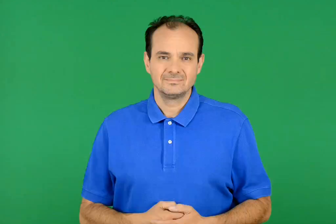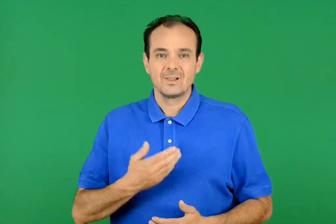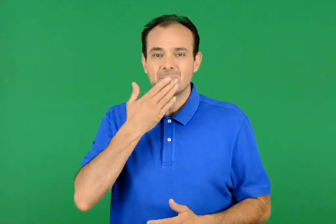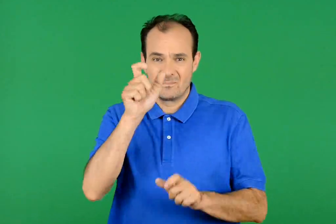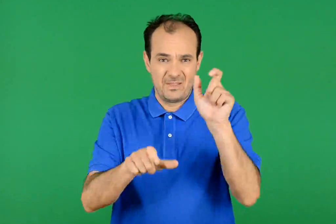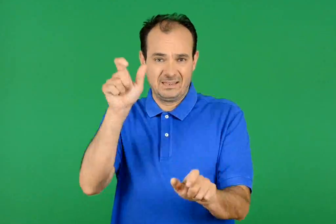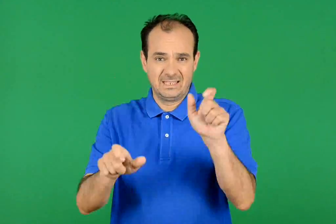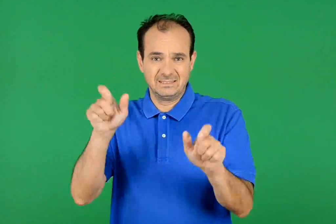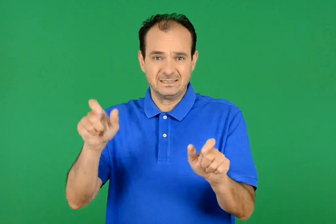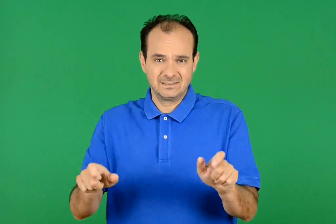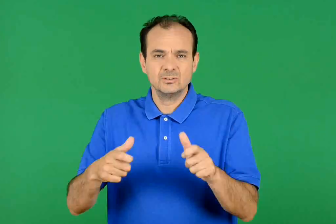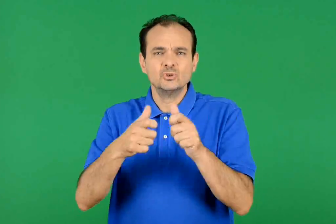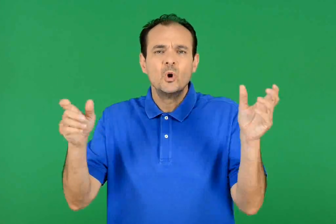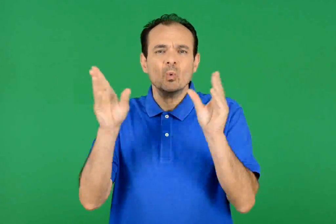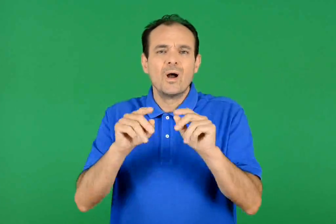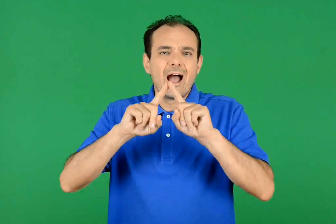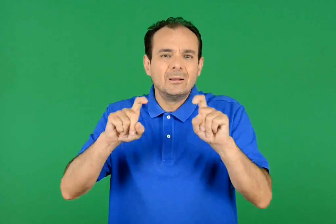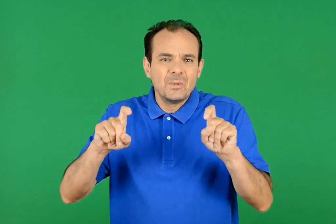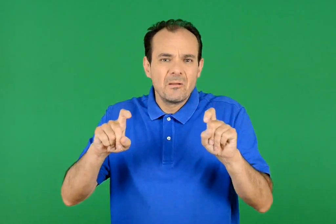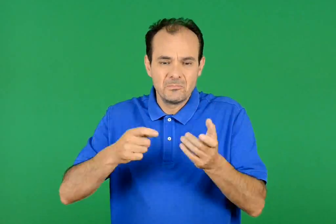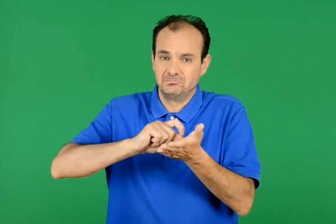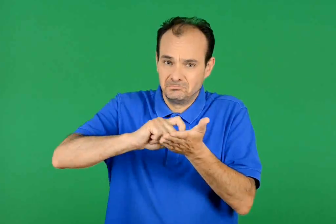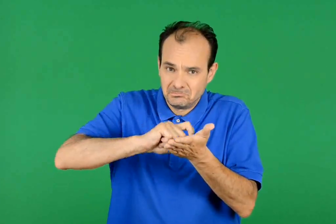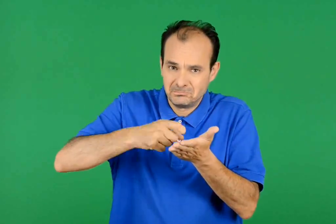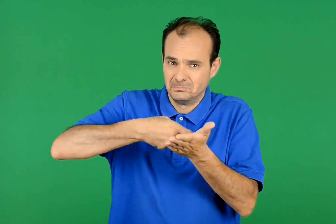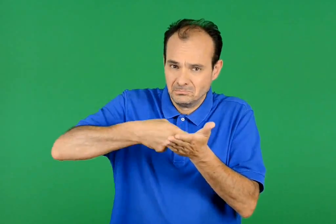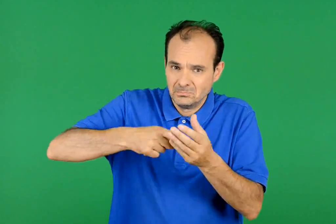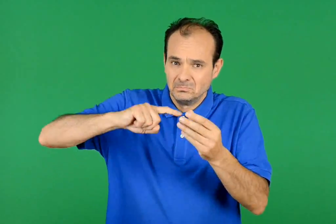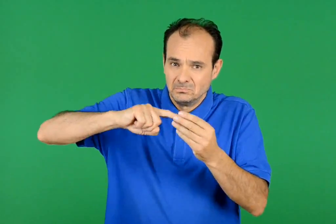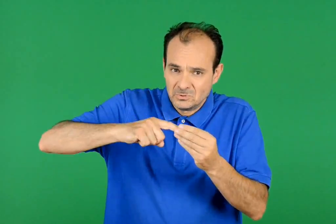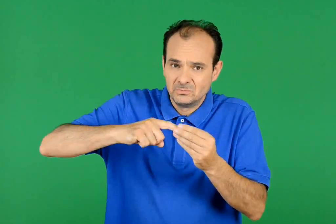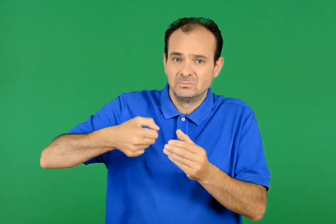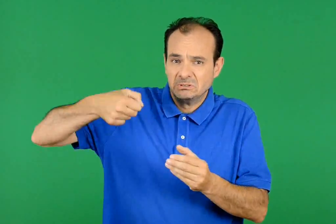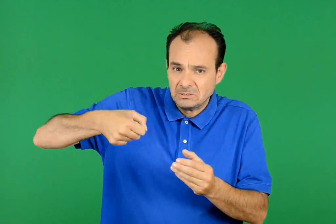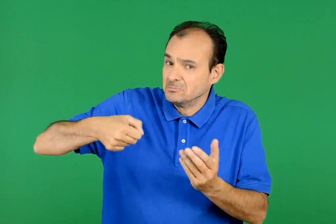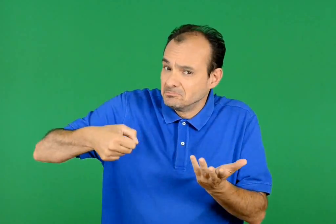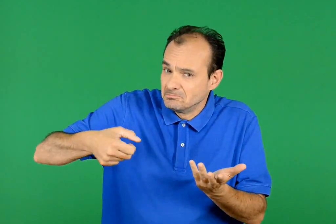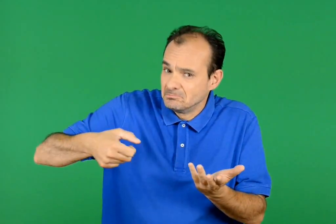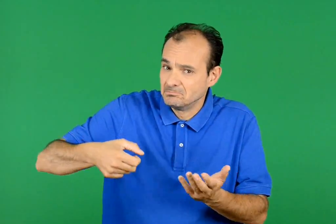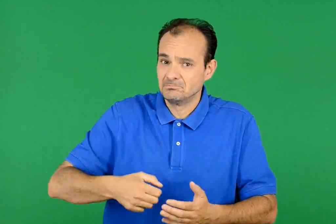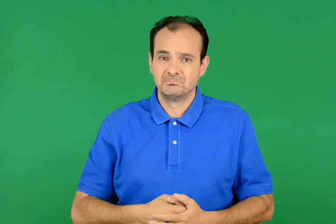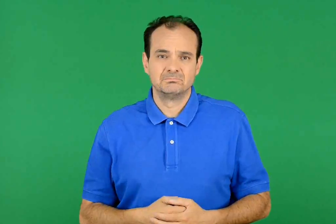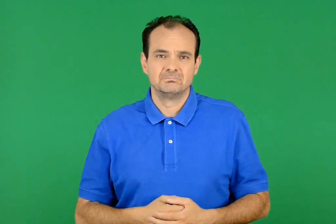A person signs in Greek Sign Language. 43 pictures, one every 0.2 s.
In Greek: τα αντικείμενα που χρησιμοποιούν οι μαθητές ;
